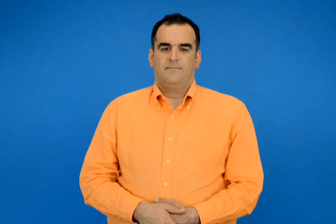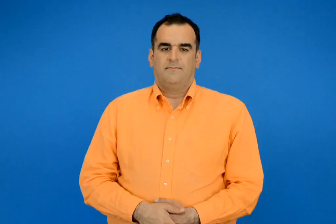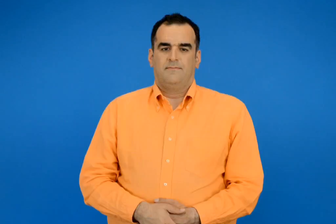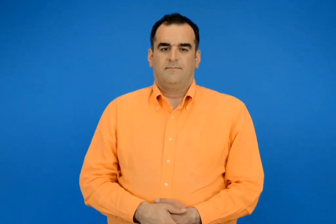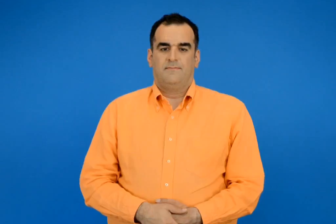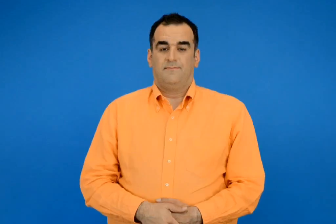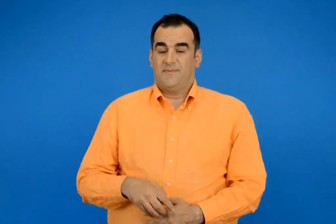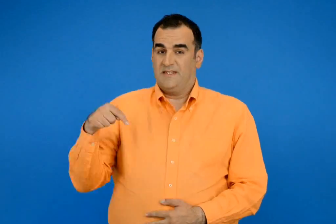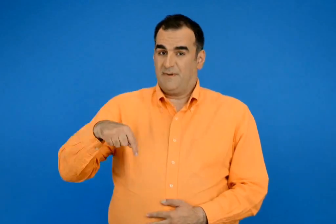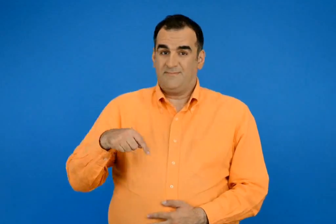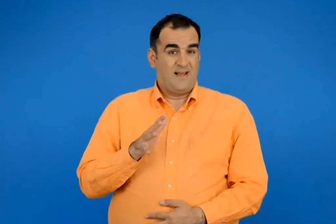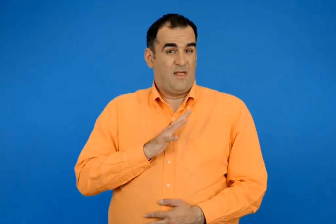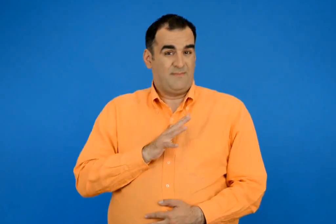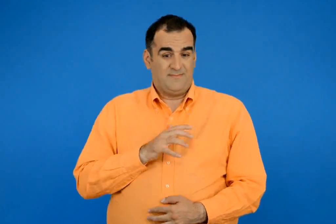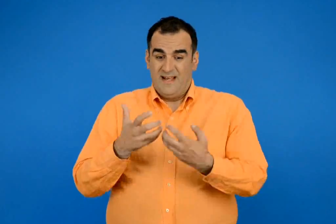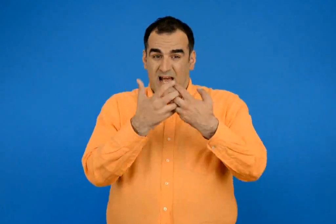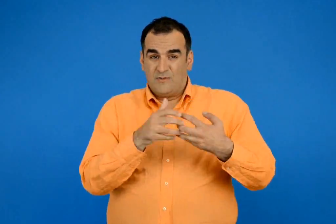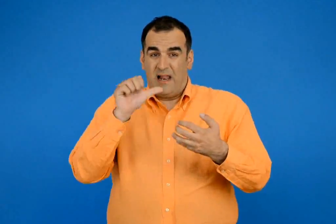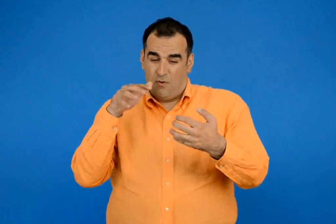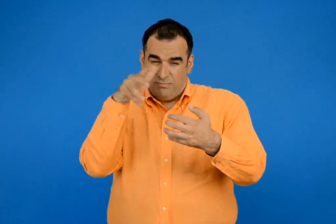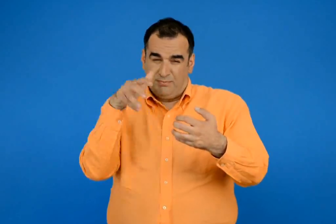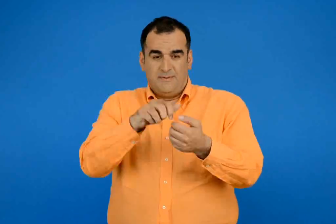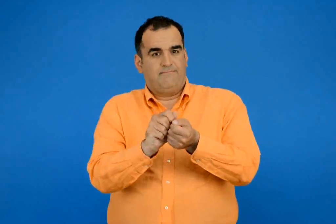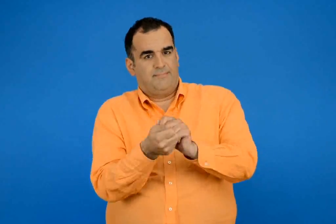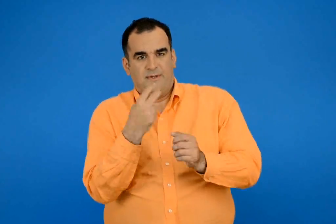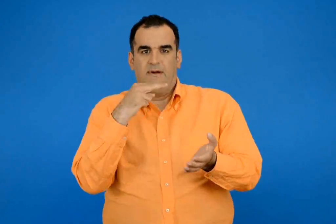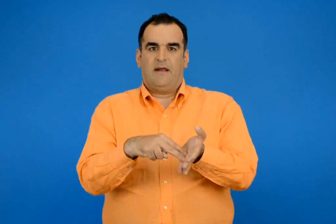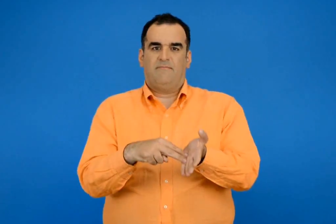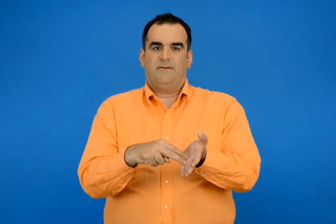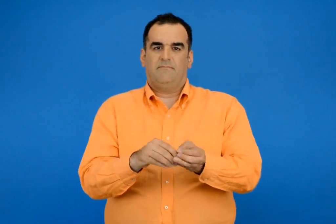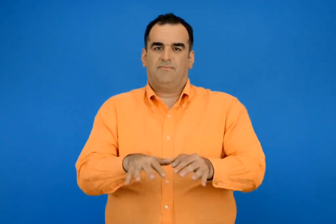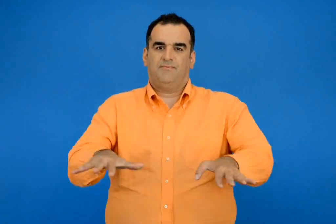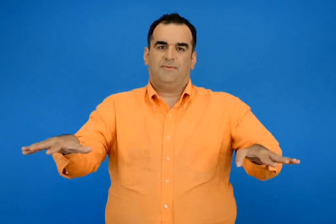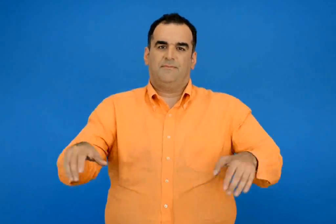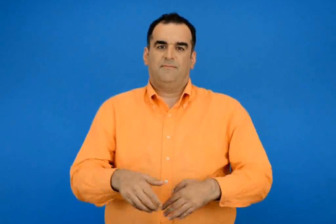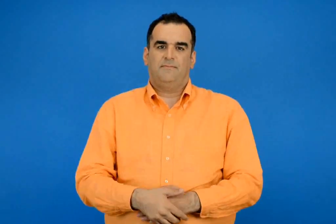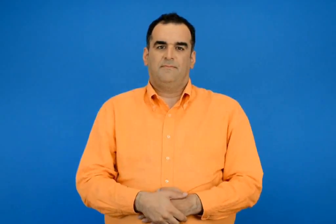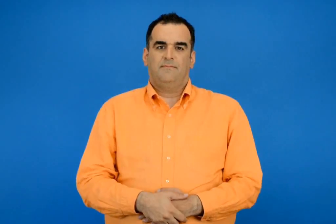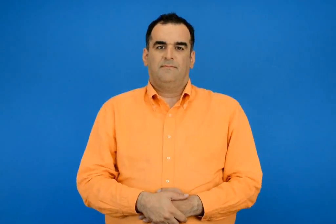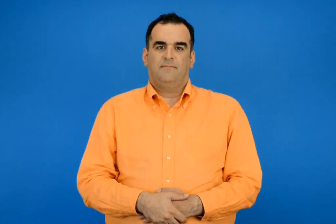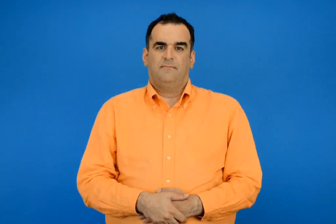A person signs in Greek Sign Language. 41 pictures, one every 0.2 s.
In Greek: σήμερα οι άνθρωποι χρησιμοποιούν την ενέργεια του νερού στα υδροηλεκτρικά εργοστάσια
